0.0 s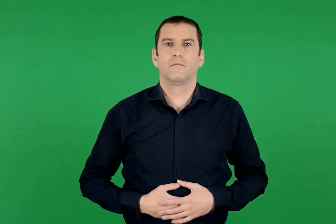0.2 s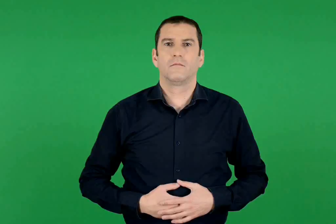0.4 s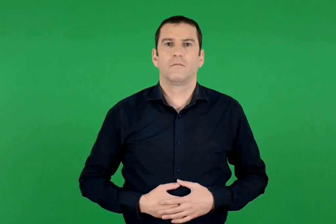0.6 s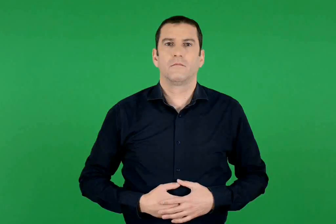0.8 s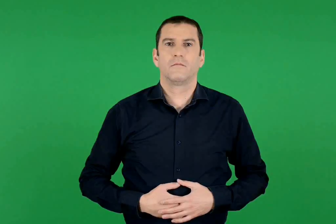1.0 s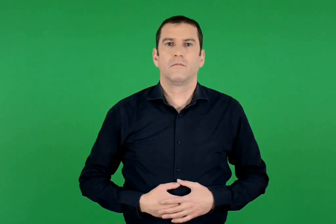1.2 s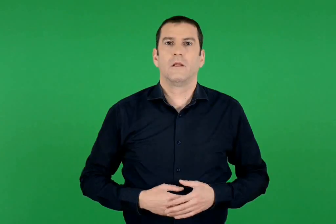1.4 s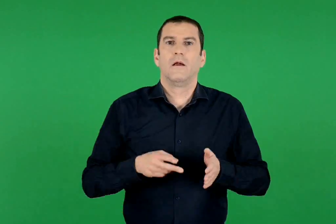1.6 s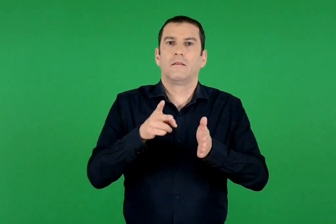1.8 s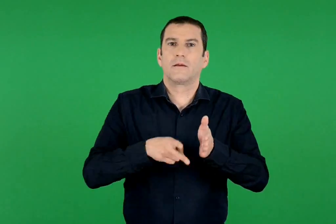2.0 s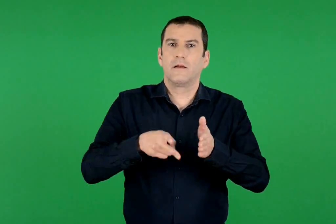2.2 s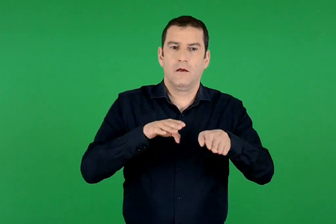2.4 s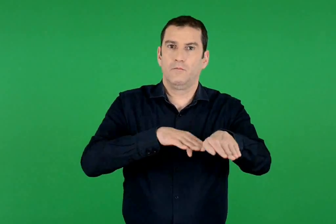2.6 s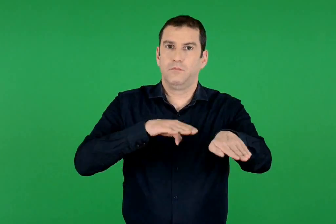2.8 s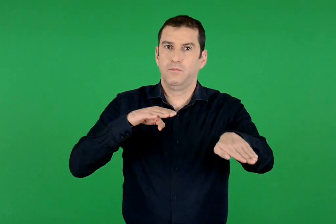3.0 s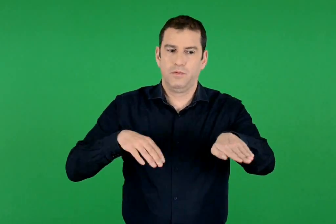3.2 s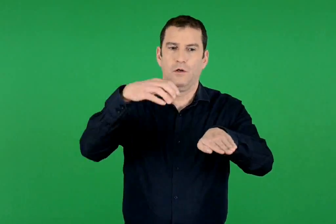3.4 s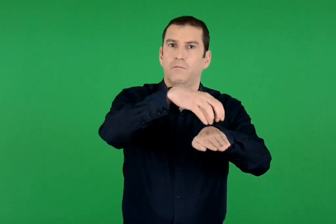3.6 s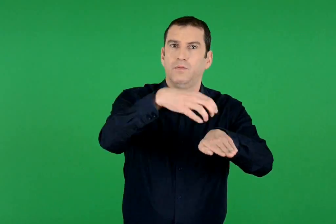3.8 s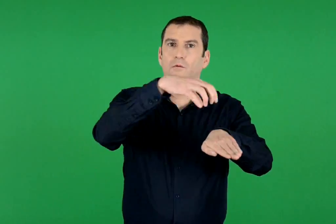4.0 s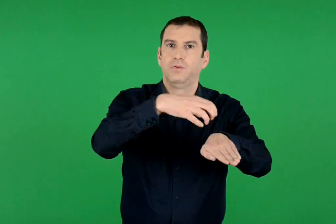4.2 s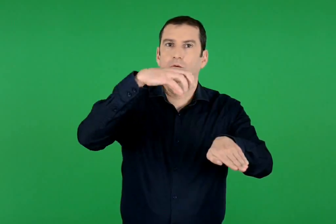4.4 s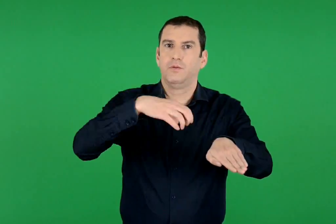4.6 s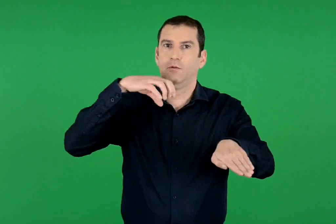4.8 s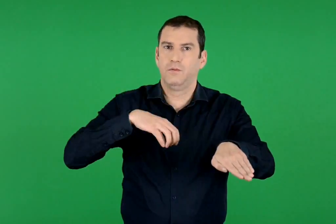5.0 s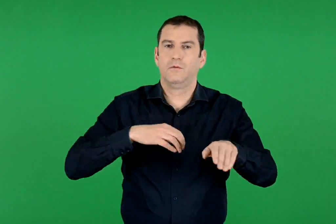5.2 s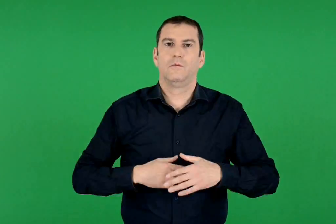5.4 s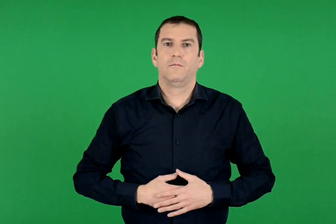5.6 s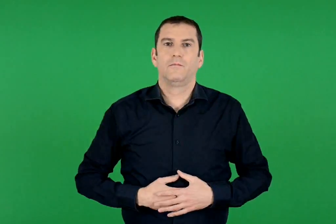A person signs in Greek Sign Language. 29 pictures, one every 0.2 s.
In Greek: εμπορικά τρένα
